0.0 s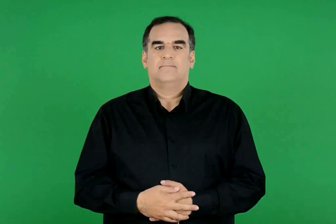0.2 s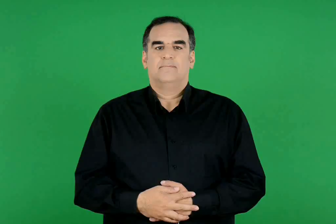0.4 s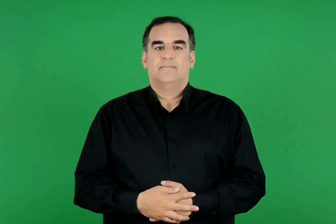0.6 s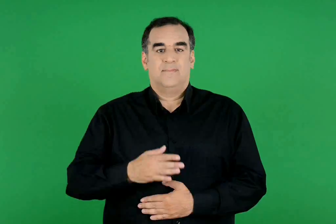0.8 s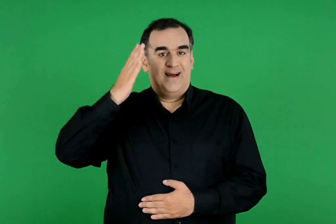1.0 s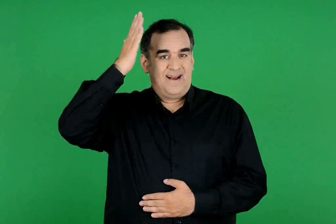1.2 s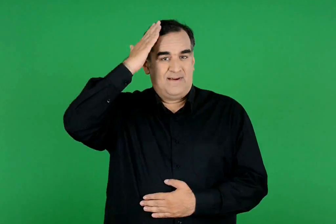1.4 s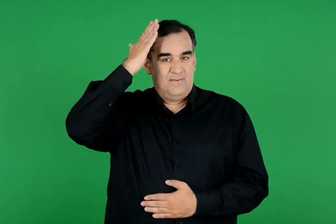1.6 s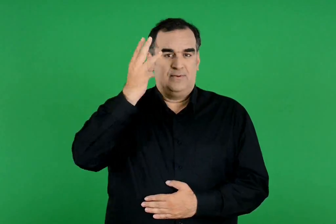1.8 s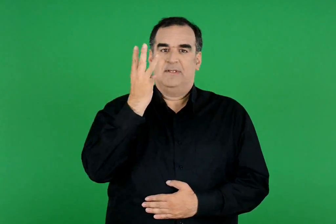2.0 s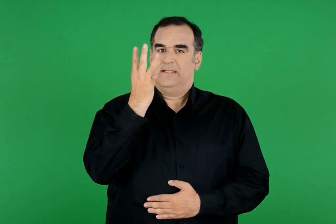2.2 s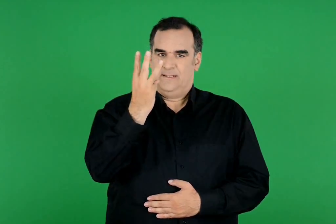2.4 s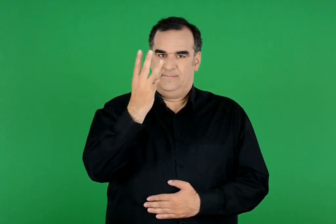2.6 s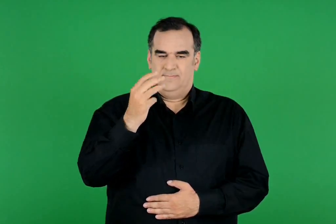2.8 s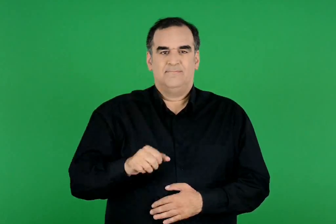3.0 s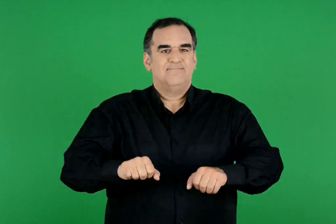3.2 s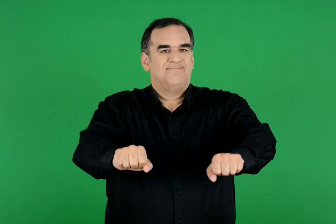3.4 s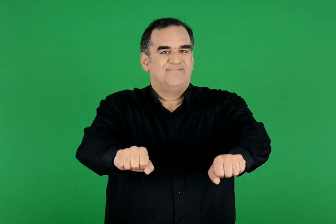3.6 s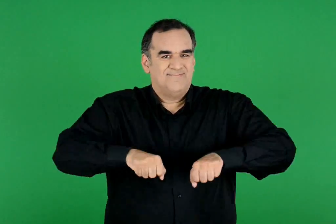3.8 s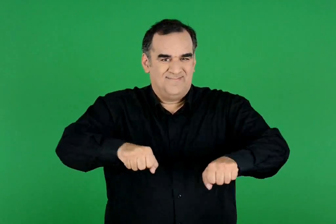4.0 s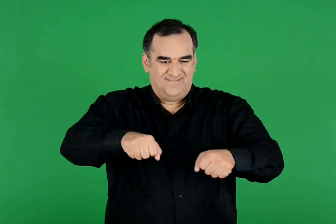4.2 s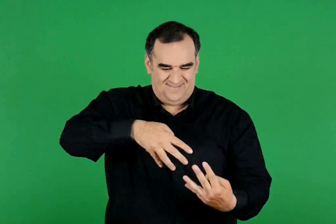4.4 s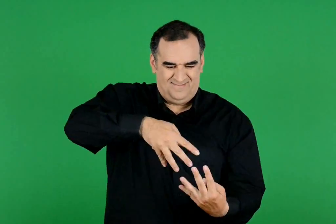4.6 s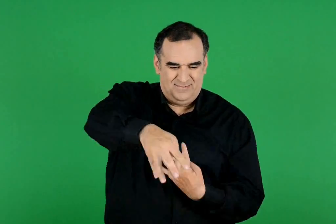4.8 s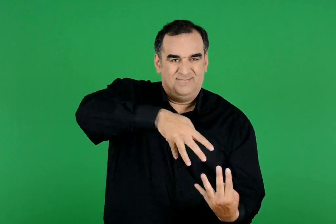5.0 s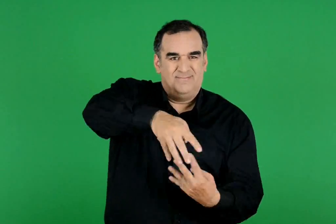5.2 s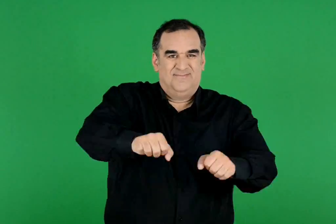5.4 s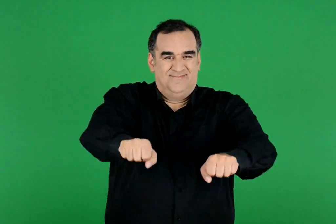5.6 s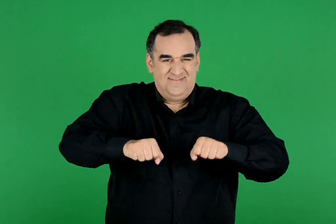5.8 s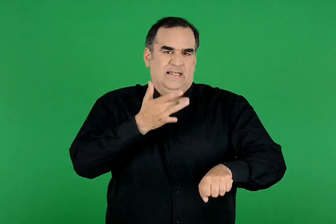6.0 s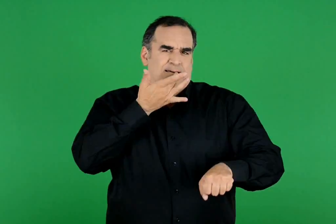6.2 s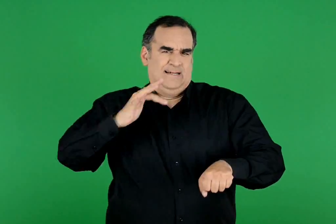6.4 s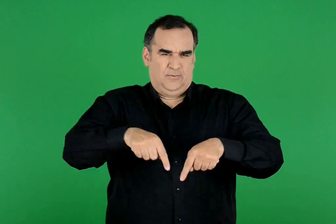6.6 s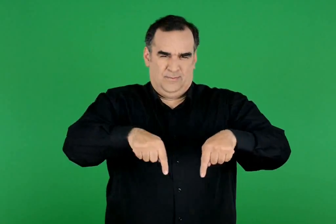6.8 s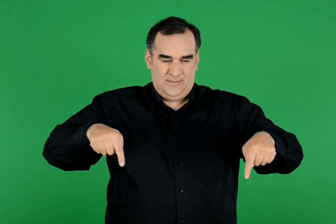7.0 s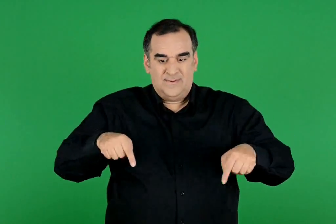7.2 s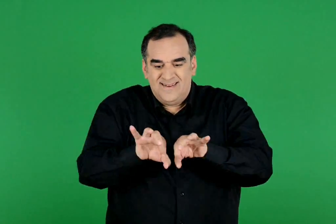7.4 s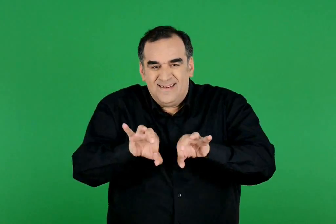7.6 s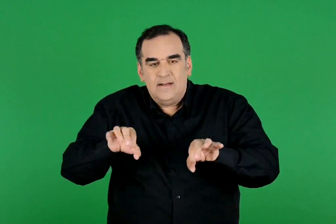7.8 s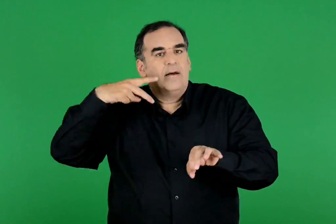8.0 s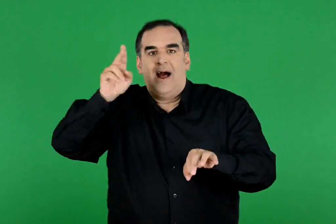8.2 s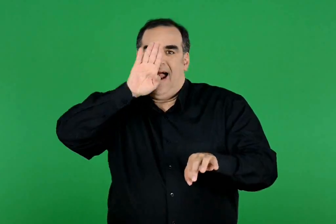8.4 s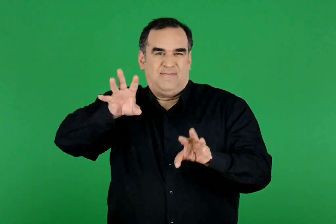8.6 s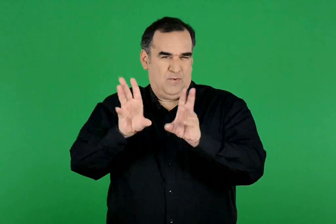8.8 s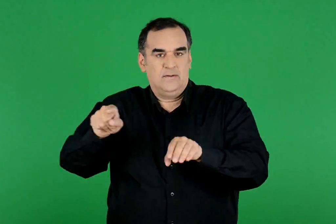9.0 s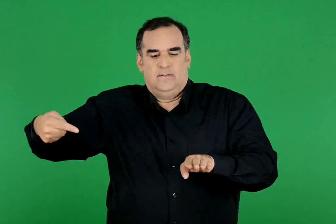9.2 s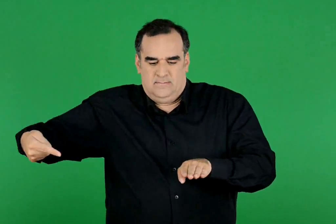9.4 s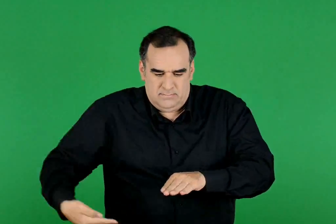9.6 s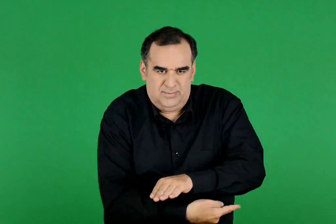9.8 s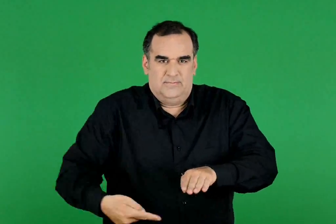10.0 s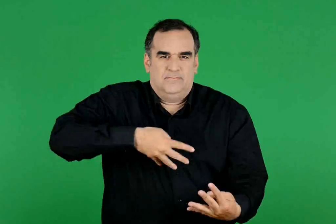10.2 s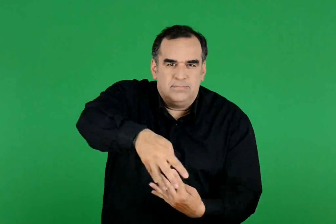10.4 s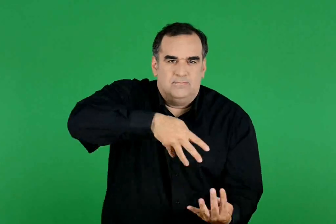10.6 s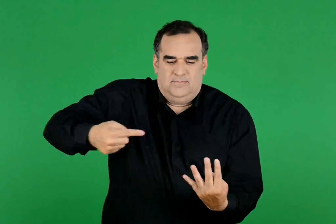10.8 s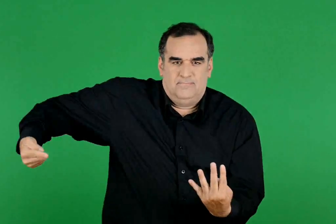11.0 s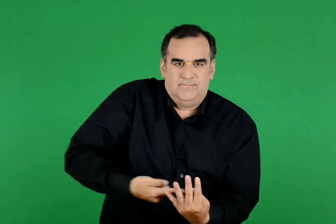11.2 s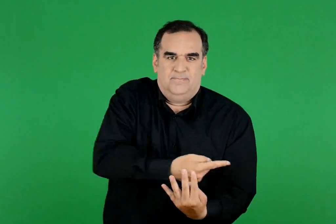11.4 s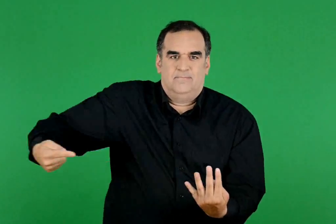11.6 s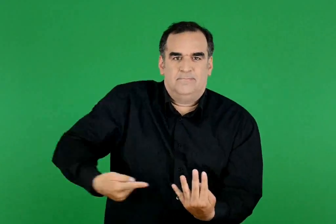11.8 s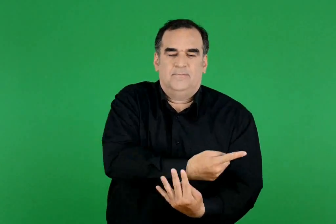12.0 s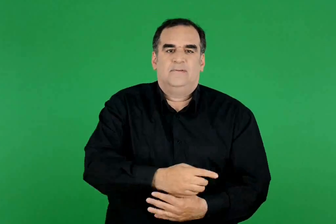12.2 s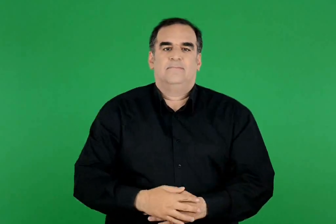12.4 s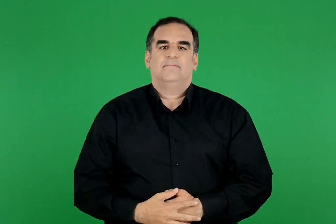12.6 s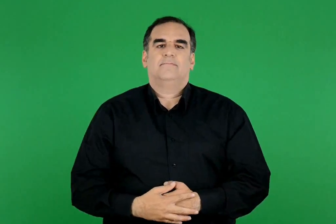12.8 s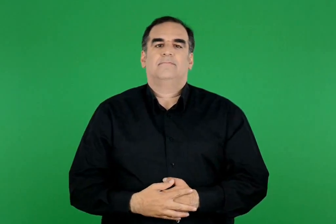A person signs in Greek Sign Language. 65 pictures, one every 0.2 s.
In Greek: κεφάλαιο 3 μαλαματένιος αργαλειός κι ελεφαντένιο χτένι
